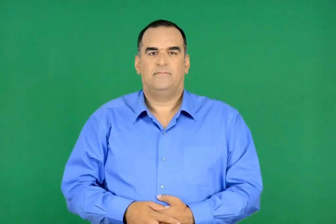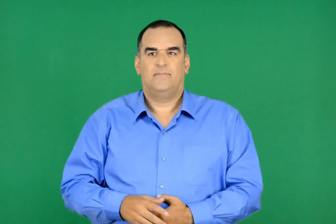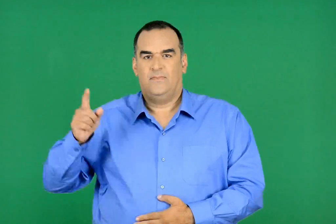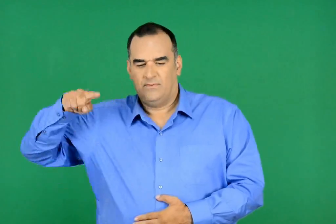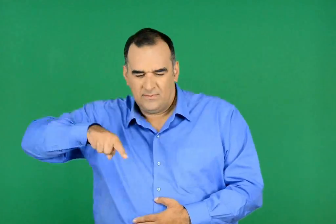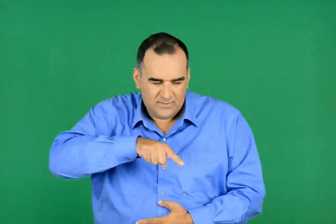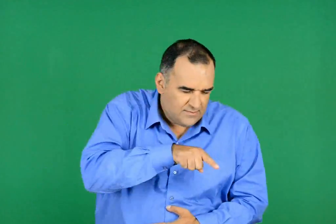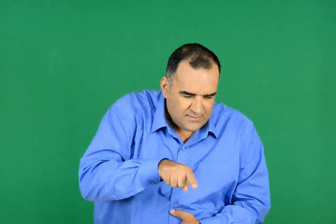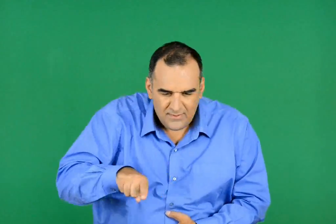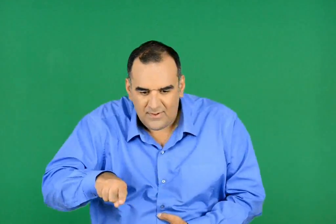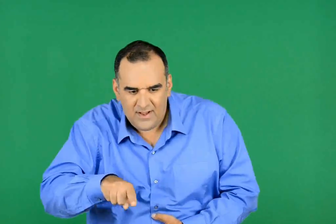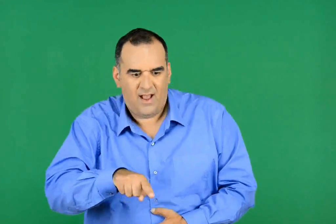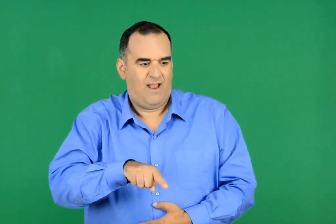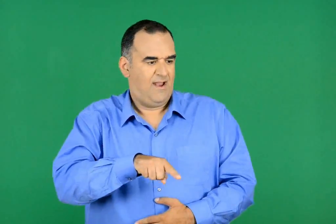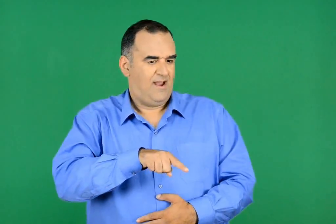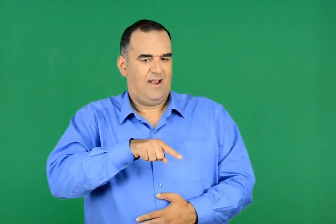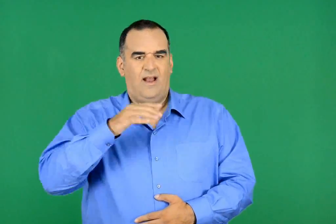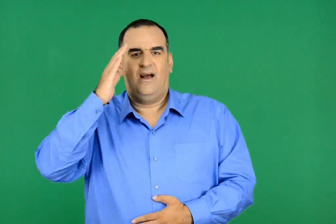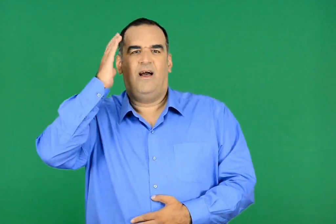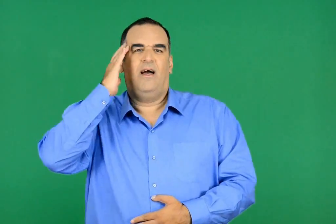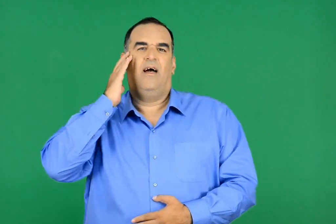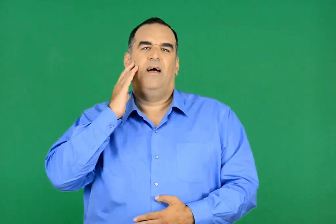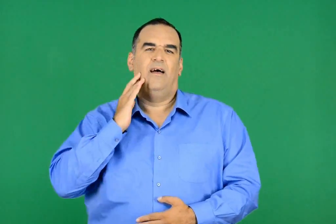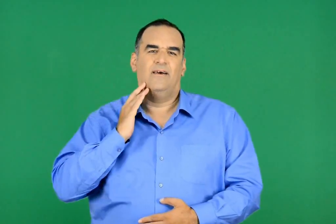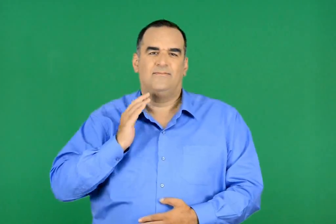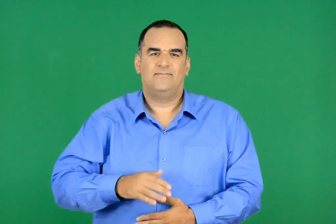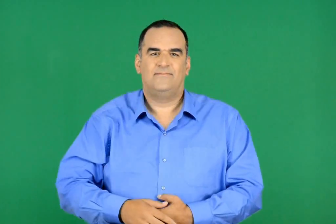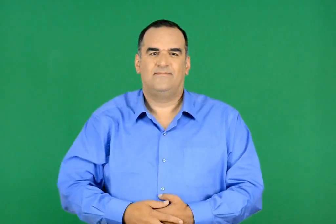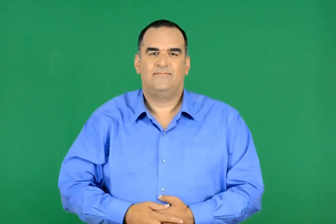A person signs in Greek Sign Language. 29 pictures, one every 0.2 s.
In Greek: η τρελούτσικη κοντοστάθηκε µαγεµένη
